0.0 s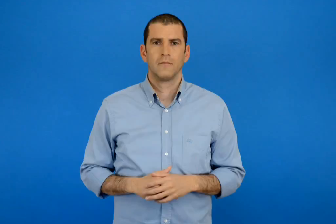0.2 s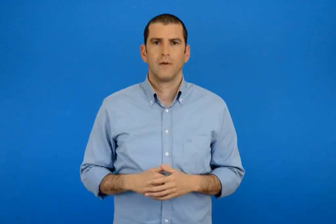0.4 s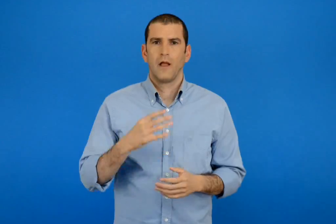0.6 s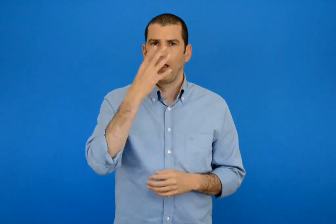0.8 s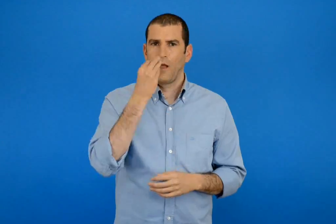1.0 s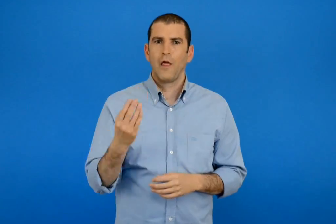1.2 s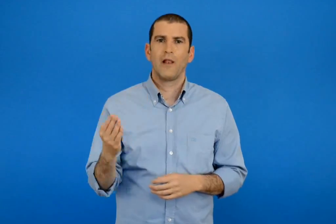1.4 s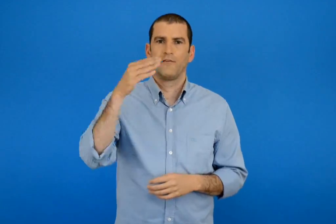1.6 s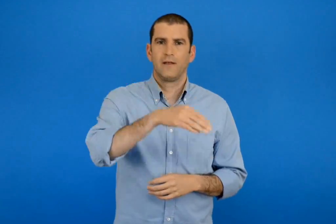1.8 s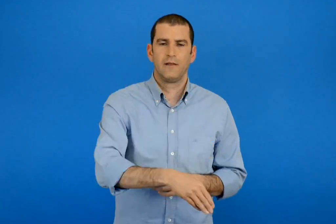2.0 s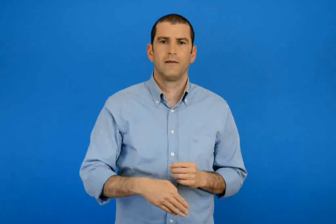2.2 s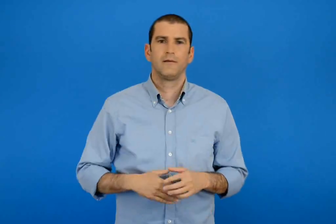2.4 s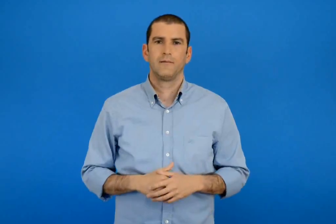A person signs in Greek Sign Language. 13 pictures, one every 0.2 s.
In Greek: δελφίνι
